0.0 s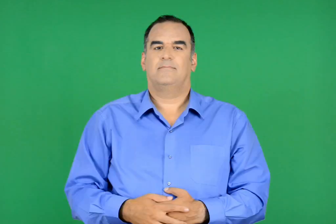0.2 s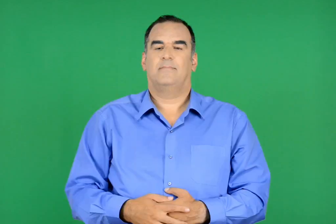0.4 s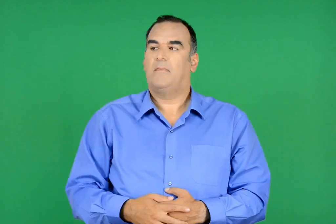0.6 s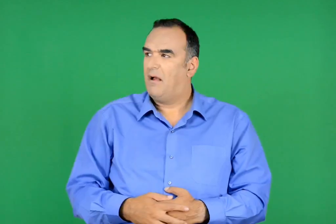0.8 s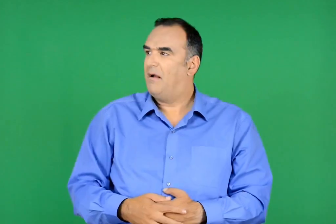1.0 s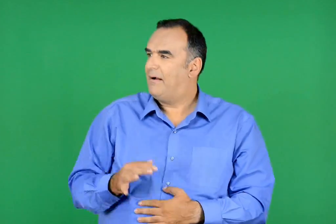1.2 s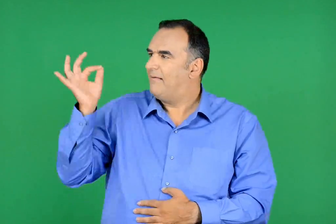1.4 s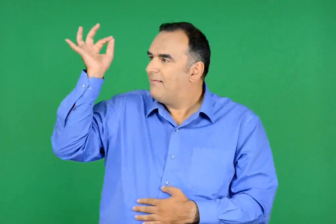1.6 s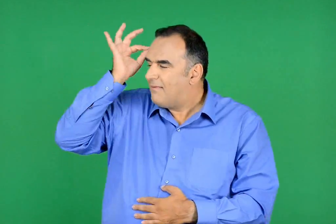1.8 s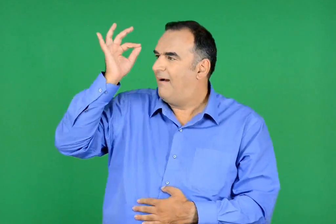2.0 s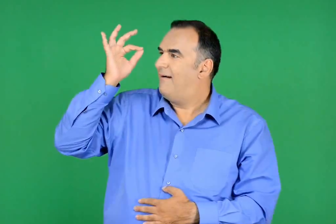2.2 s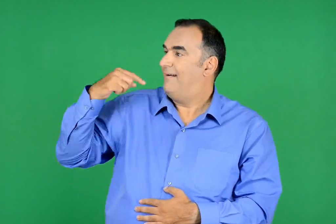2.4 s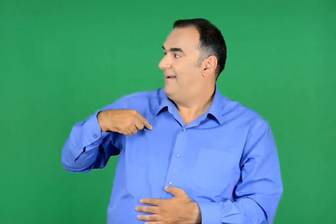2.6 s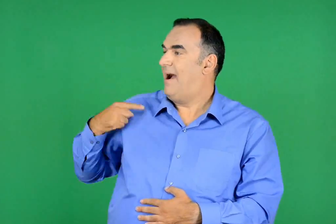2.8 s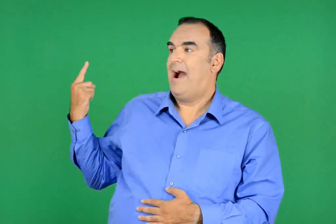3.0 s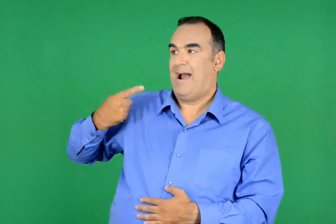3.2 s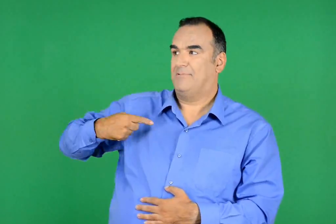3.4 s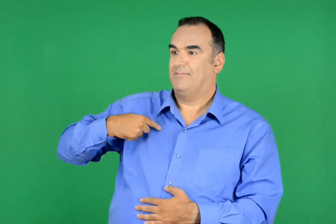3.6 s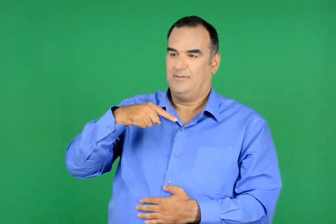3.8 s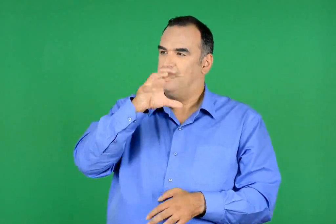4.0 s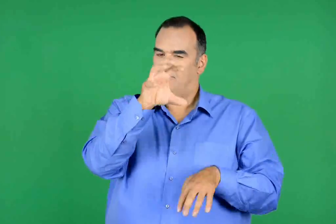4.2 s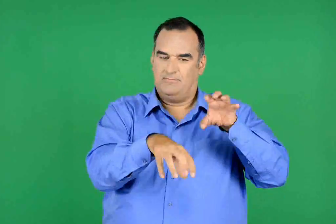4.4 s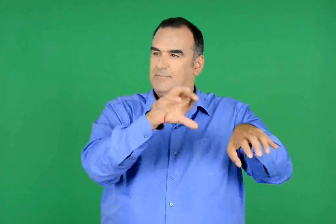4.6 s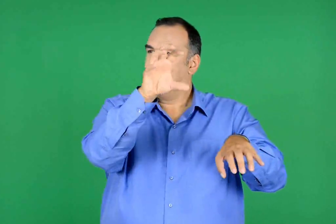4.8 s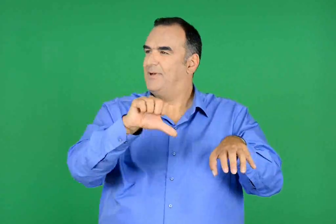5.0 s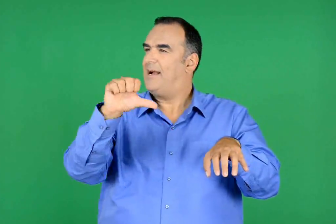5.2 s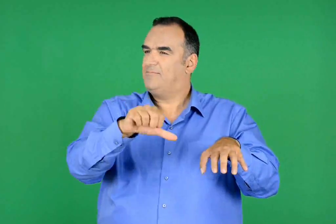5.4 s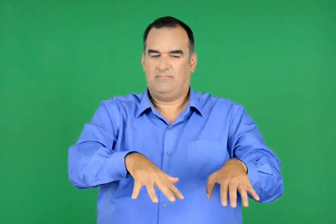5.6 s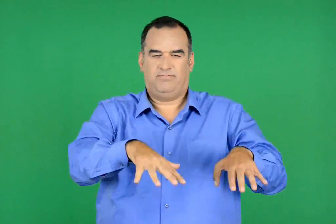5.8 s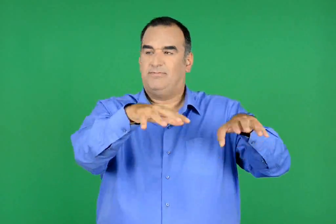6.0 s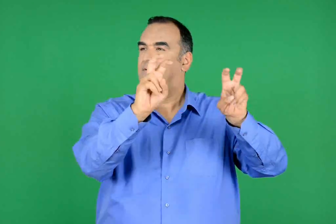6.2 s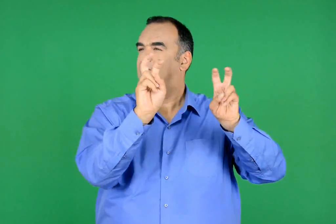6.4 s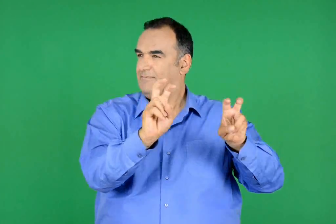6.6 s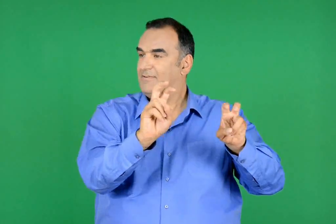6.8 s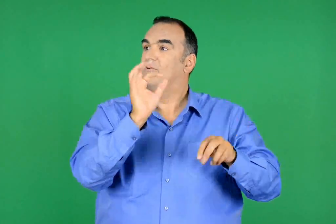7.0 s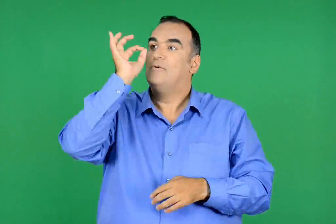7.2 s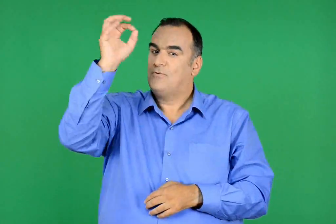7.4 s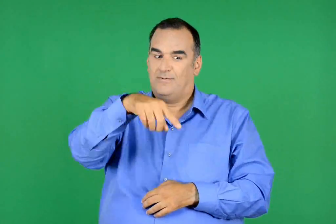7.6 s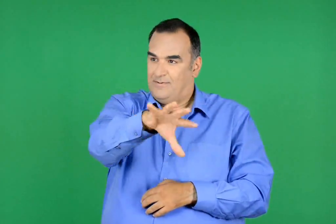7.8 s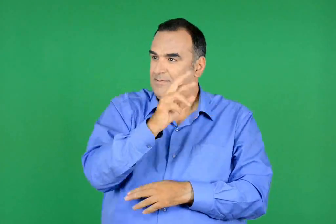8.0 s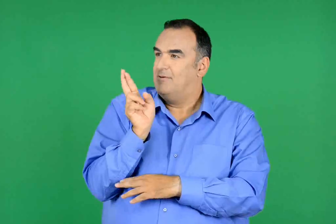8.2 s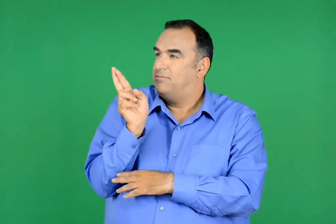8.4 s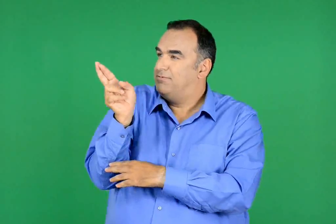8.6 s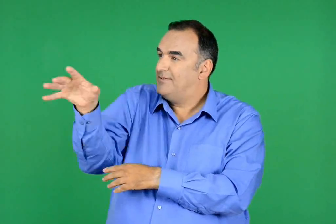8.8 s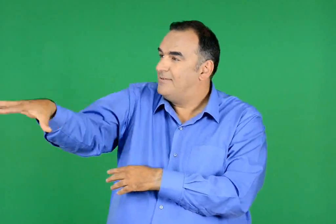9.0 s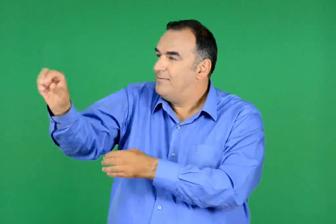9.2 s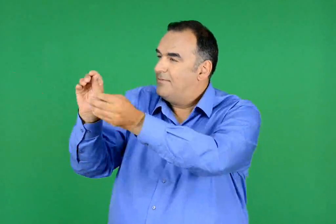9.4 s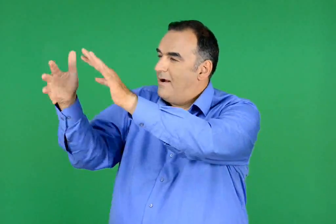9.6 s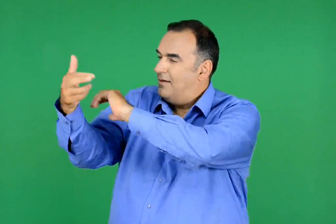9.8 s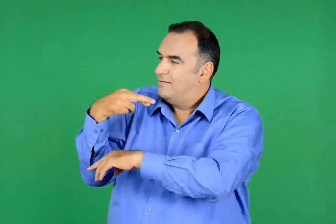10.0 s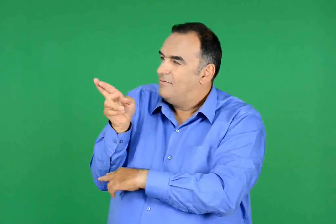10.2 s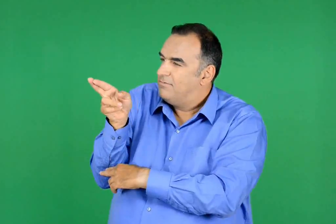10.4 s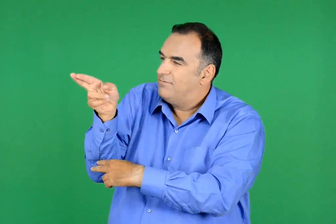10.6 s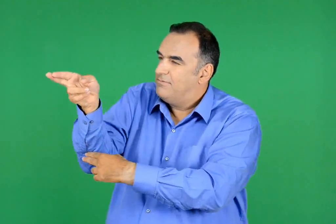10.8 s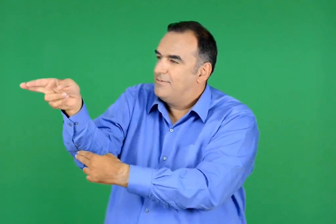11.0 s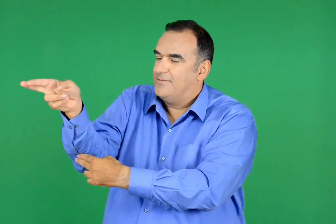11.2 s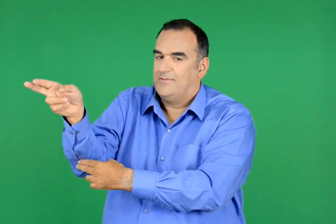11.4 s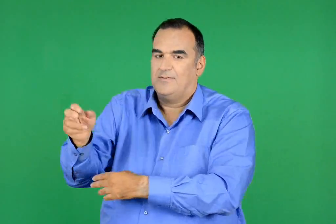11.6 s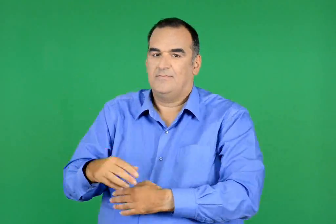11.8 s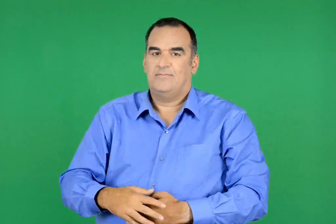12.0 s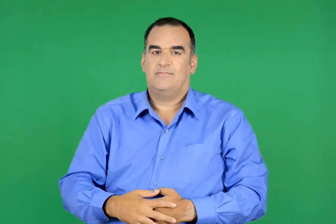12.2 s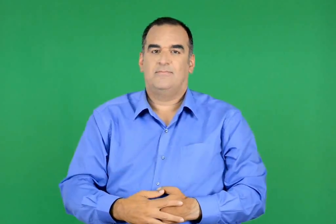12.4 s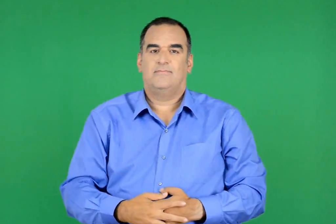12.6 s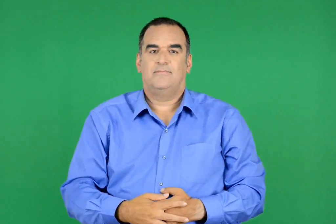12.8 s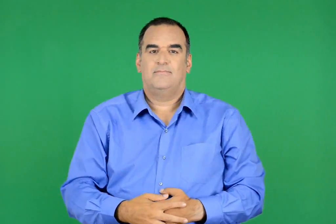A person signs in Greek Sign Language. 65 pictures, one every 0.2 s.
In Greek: κοίτα όμως σύμπτωση και µεις έχουμε εντολή να εγκαταστήσουμε εδώ αποθήκες καυσίμων για τα διαστημόπλοια µας , που θα ταξιδέψουν στο δικό σας ηλιακό σύστημα
